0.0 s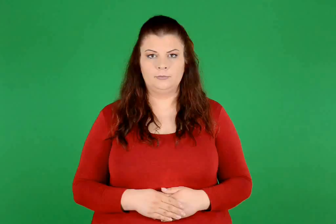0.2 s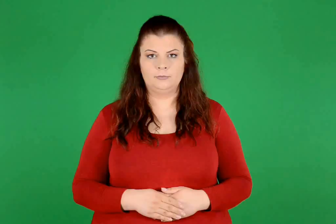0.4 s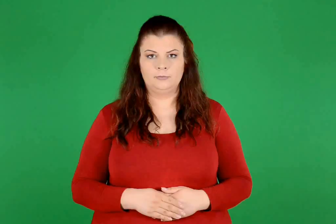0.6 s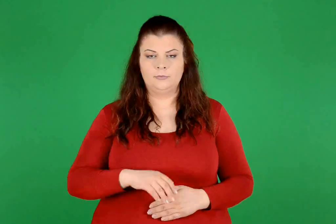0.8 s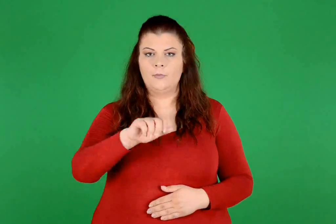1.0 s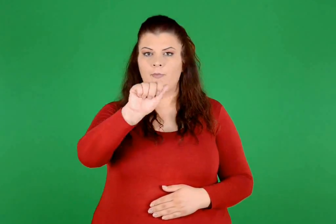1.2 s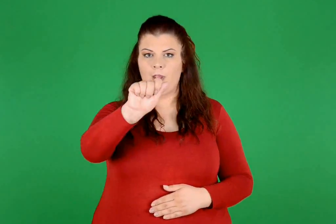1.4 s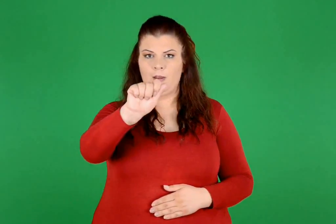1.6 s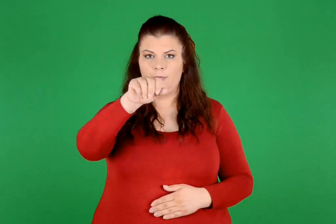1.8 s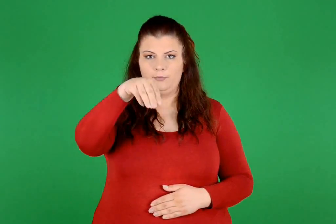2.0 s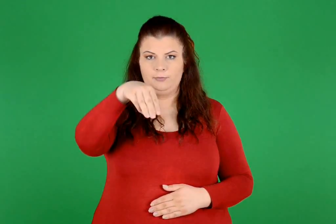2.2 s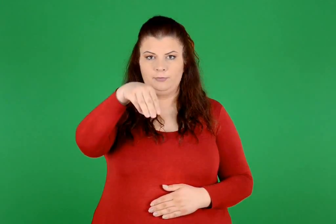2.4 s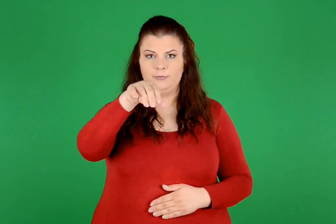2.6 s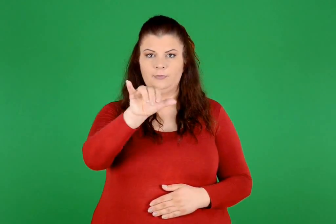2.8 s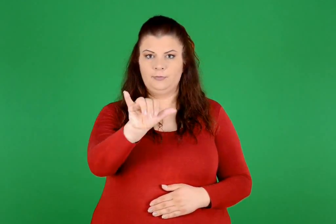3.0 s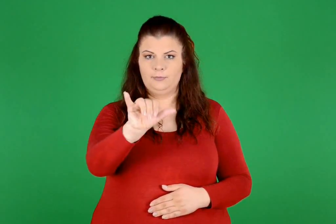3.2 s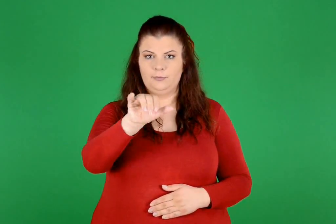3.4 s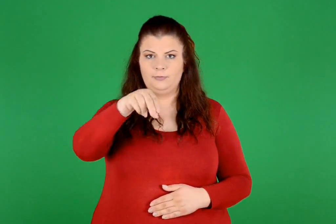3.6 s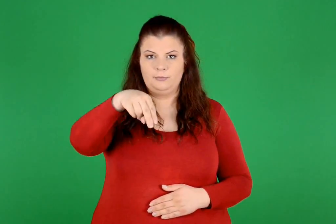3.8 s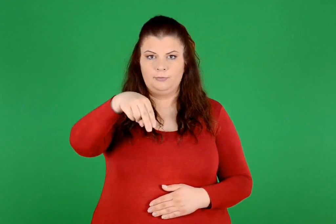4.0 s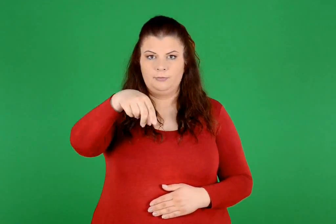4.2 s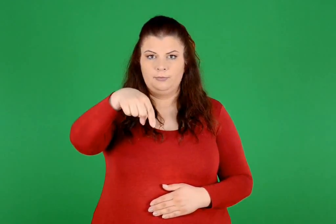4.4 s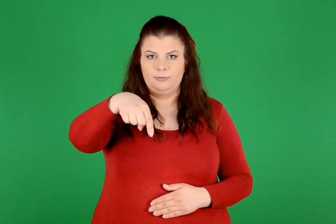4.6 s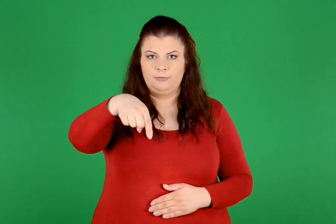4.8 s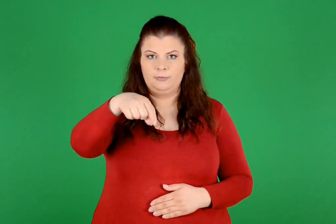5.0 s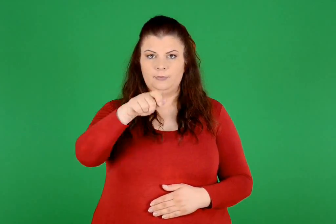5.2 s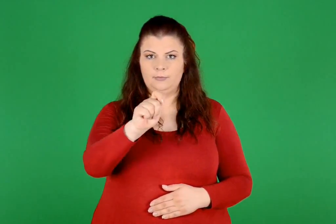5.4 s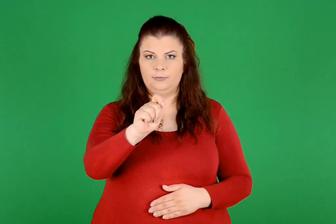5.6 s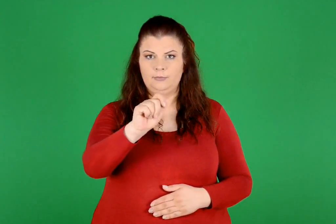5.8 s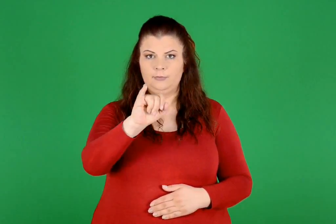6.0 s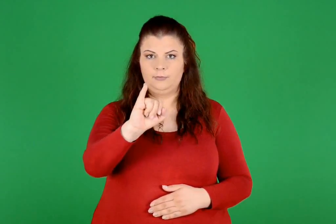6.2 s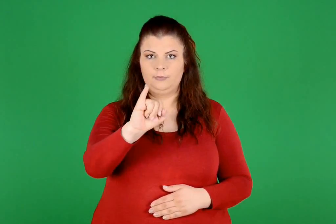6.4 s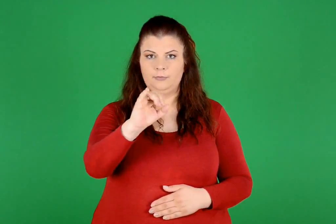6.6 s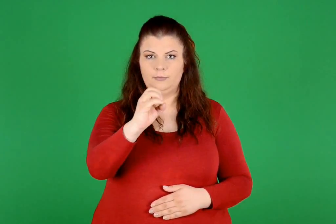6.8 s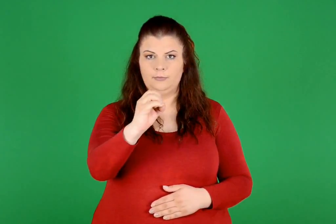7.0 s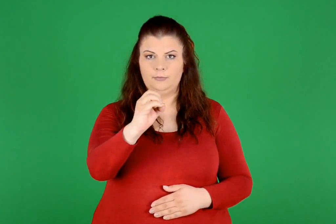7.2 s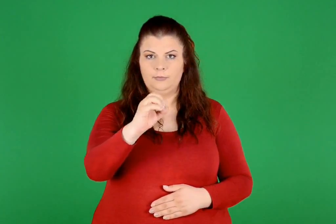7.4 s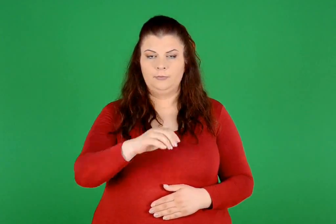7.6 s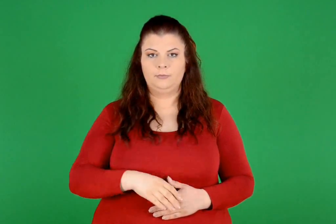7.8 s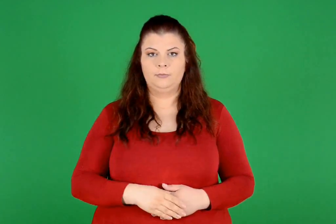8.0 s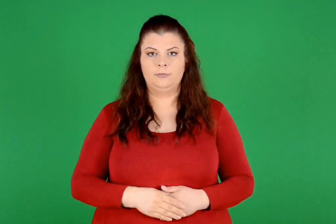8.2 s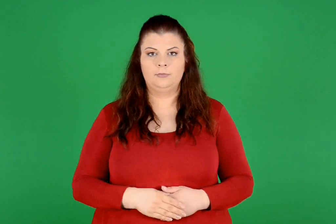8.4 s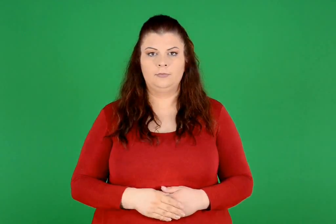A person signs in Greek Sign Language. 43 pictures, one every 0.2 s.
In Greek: αμύνταιο
